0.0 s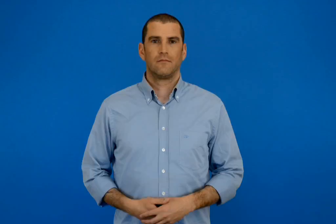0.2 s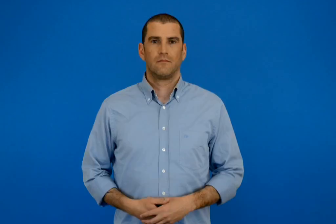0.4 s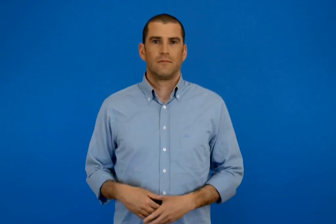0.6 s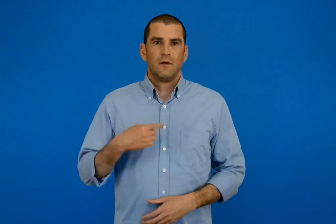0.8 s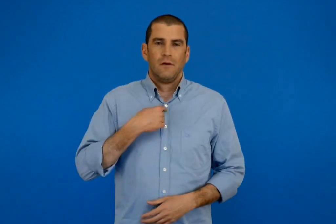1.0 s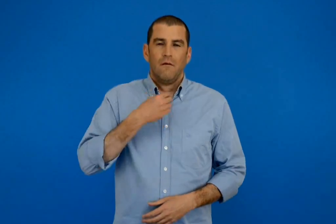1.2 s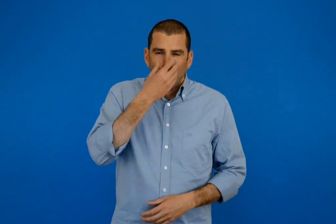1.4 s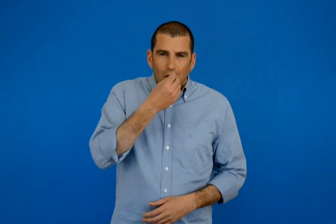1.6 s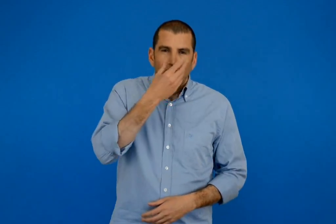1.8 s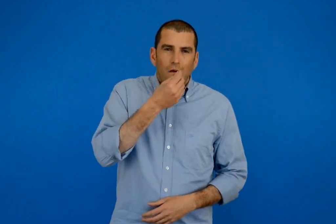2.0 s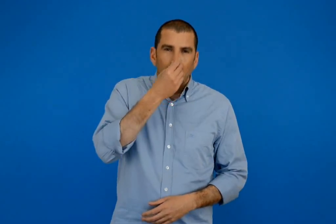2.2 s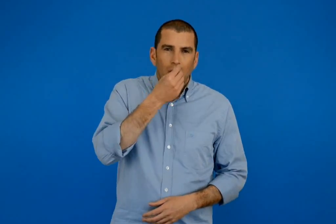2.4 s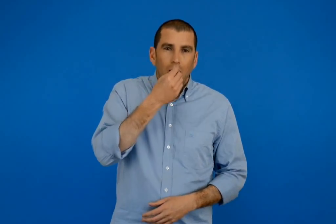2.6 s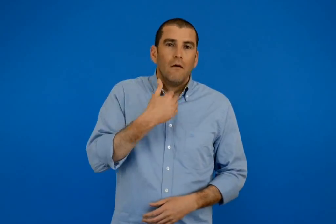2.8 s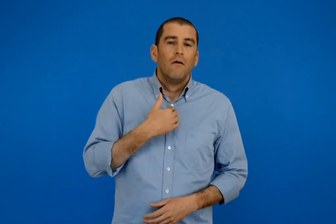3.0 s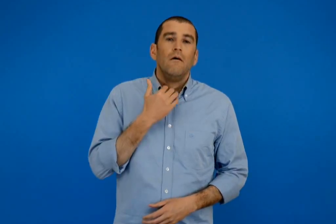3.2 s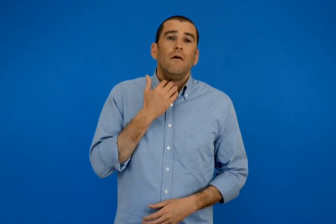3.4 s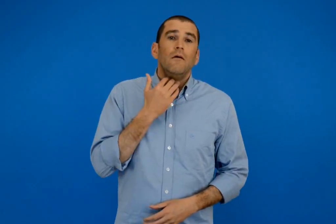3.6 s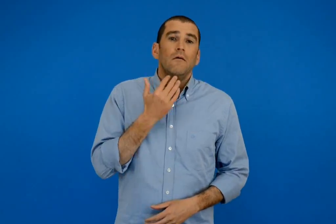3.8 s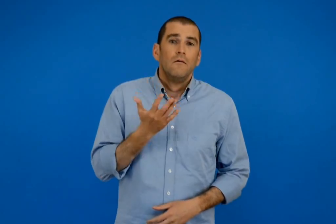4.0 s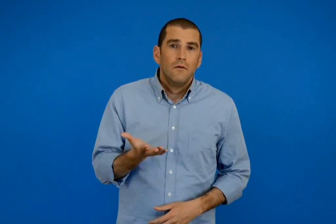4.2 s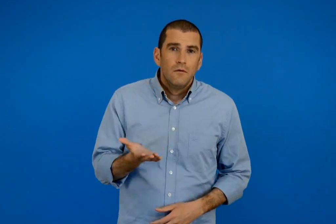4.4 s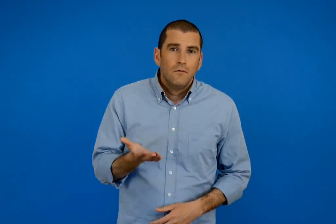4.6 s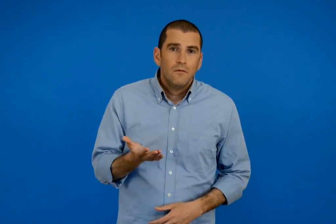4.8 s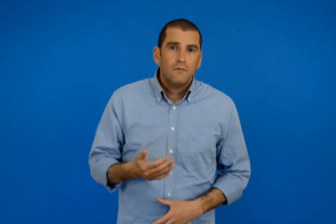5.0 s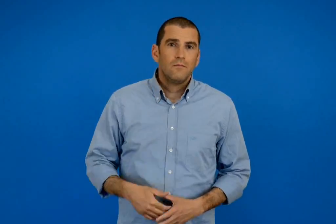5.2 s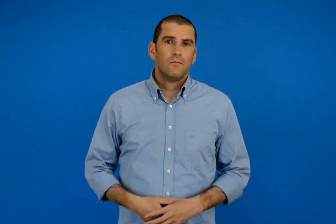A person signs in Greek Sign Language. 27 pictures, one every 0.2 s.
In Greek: είμαι κρυωμένος δεν μπορώ να
